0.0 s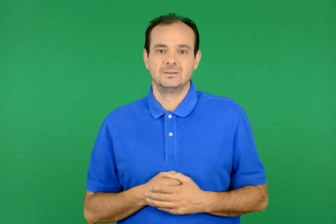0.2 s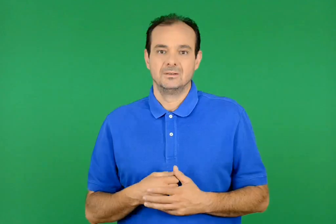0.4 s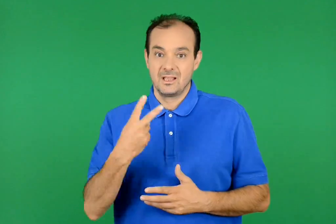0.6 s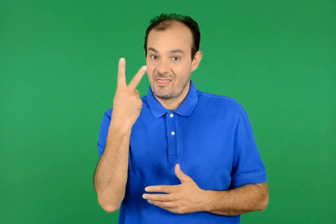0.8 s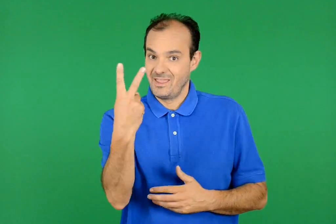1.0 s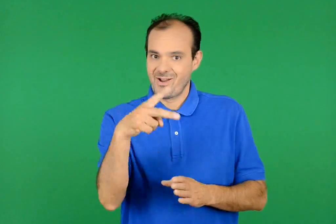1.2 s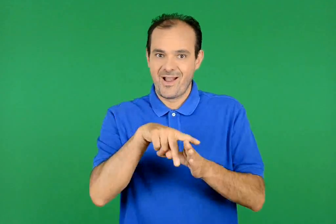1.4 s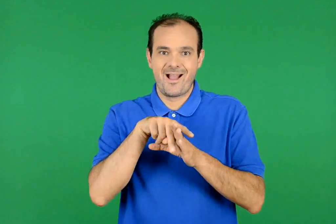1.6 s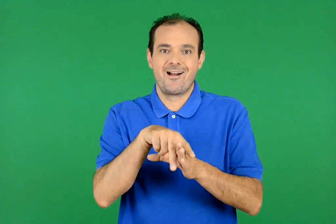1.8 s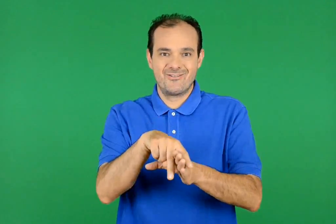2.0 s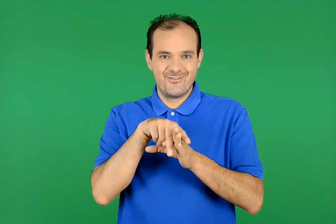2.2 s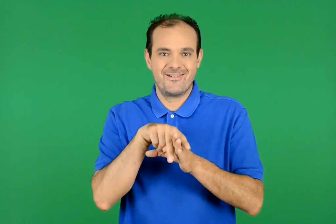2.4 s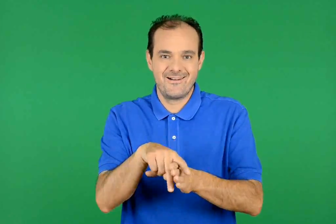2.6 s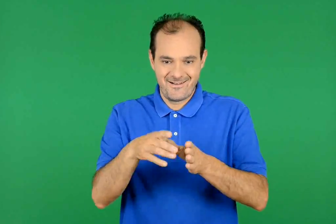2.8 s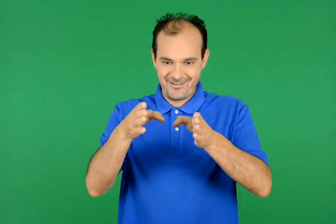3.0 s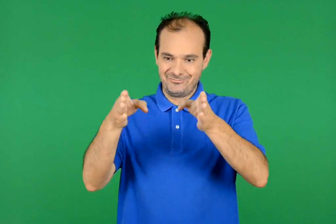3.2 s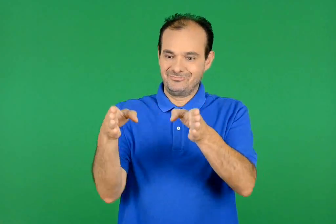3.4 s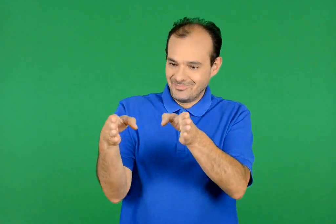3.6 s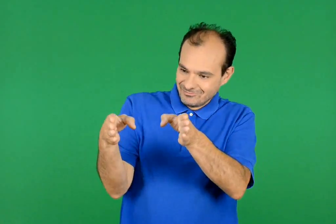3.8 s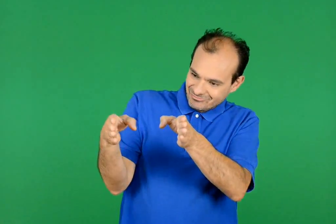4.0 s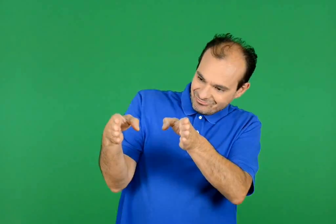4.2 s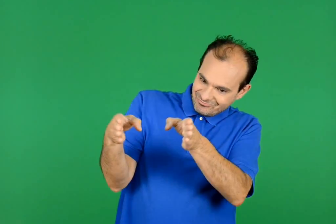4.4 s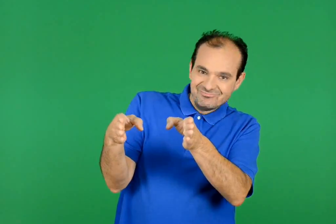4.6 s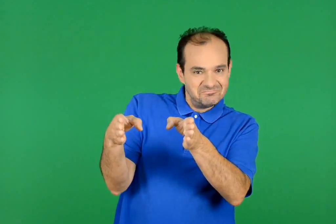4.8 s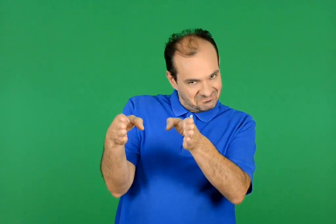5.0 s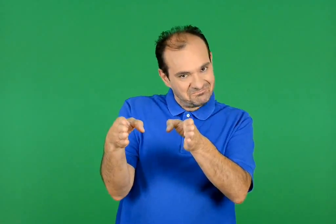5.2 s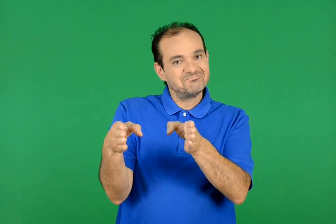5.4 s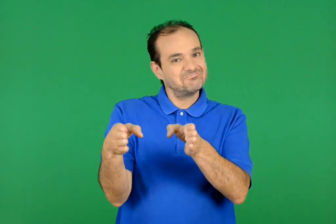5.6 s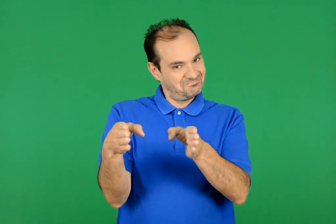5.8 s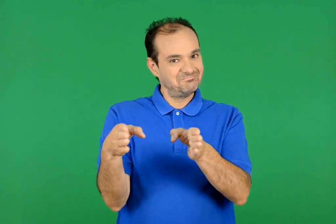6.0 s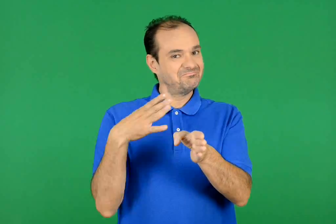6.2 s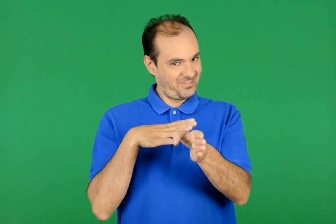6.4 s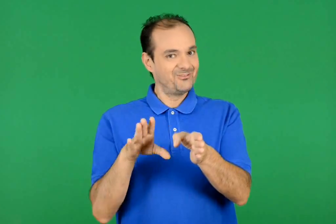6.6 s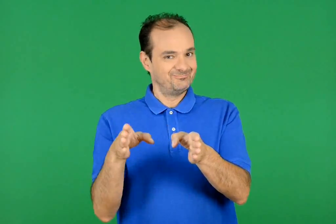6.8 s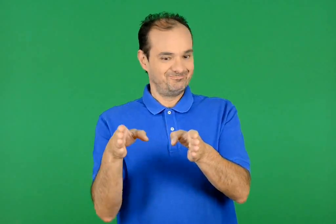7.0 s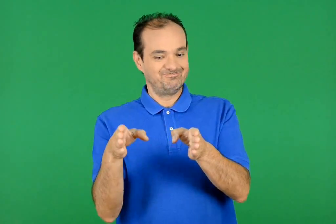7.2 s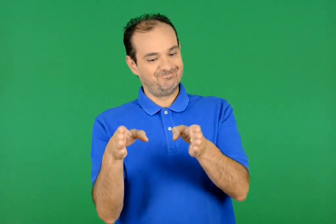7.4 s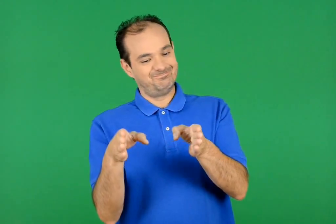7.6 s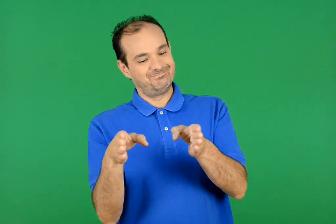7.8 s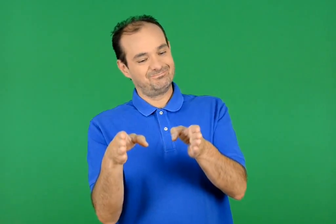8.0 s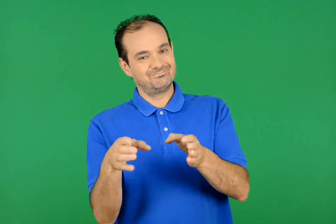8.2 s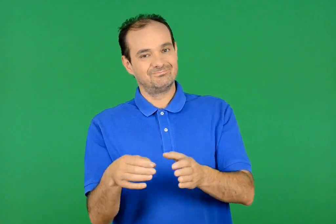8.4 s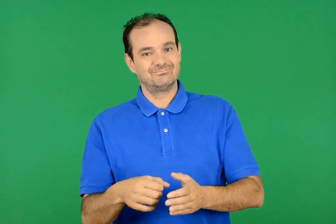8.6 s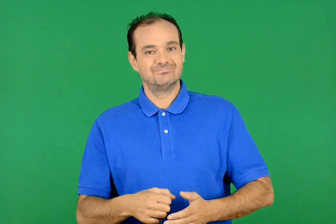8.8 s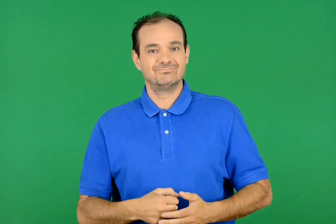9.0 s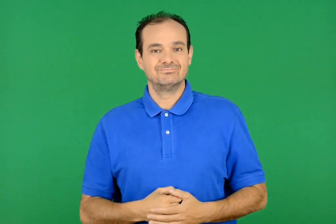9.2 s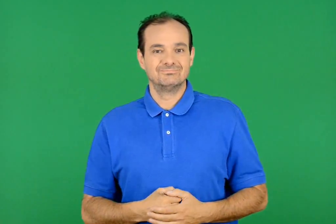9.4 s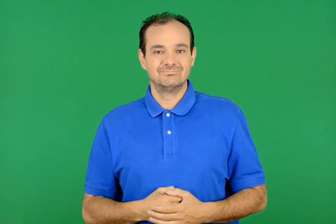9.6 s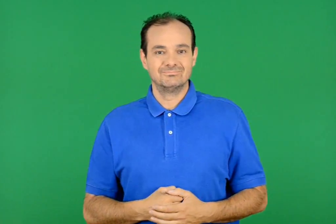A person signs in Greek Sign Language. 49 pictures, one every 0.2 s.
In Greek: θα ήθελα και δυο άλογα καλά είναι τα αλογάκια
